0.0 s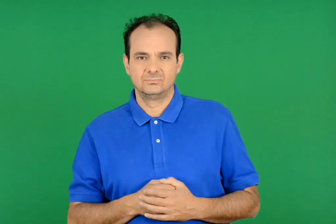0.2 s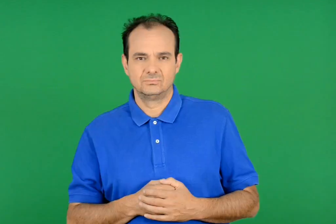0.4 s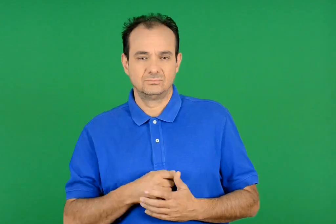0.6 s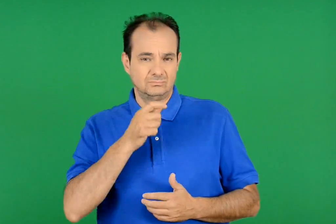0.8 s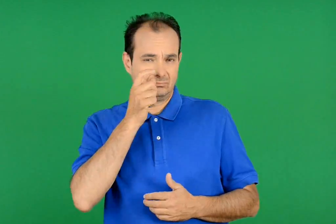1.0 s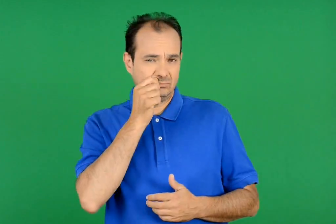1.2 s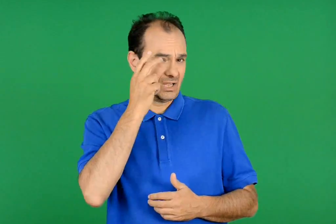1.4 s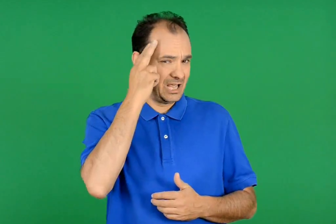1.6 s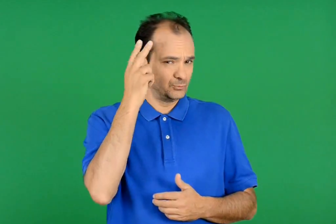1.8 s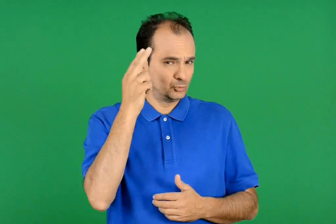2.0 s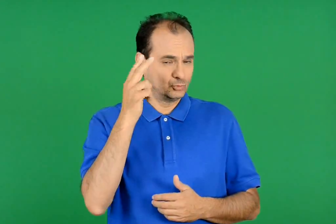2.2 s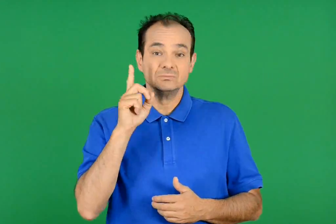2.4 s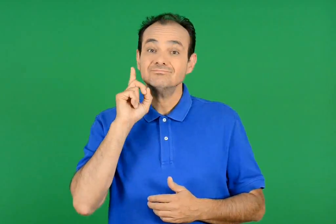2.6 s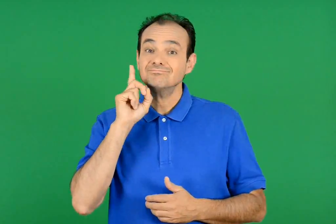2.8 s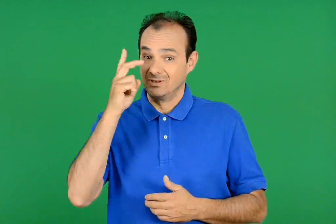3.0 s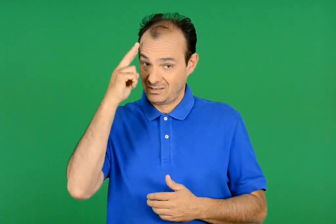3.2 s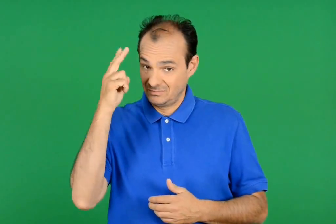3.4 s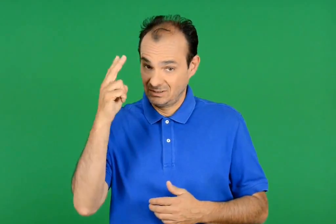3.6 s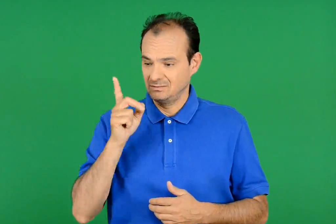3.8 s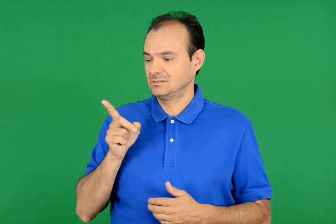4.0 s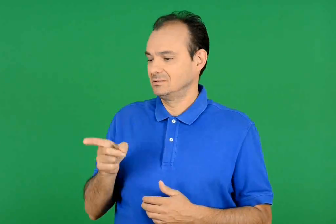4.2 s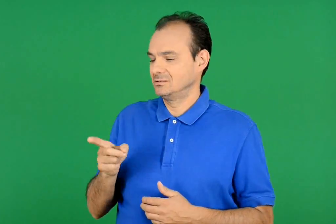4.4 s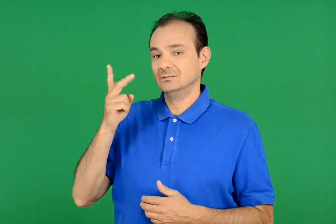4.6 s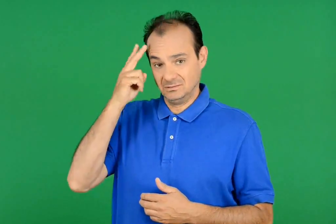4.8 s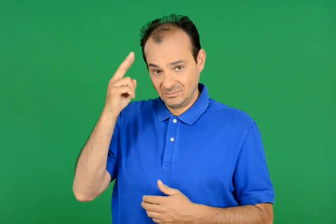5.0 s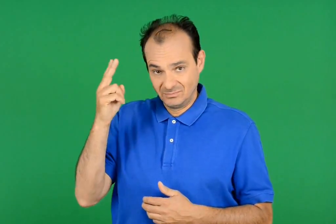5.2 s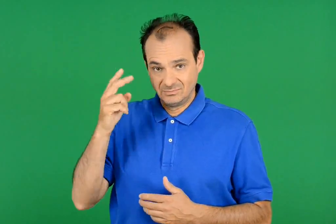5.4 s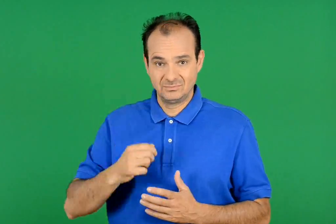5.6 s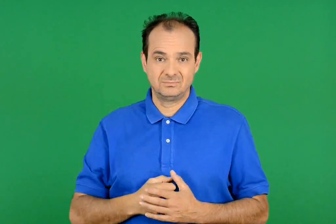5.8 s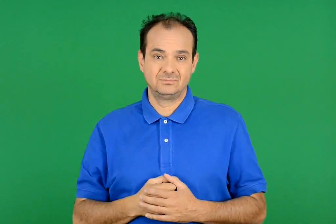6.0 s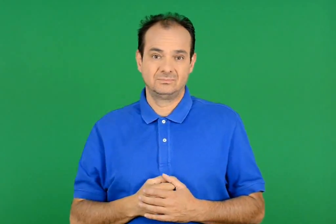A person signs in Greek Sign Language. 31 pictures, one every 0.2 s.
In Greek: έξυπνος η ο
